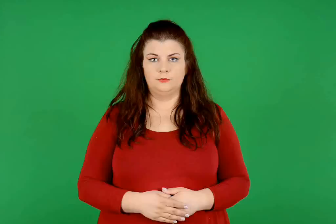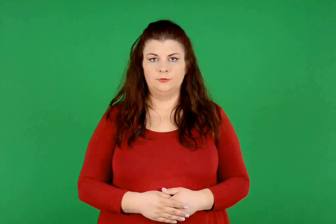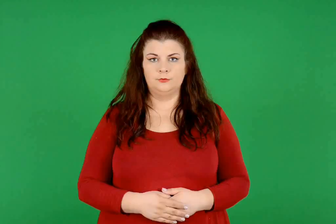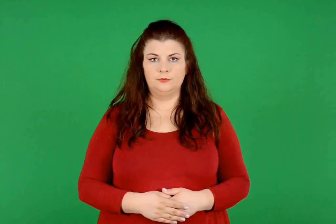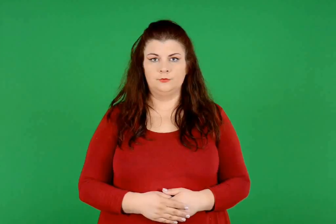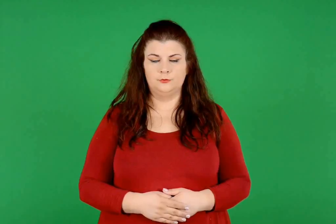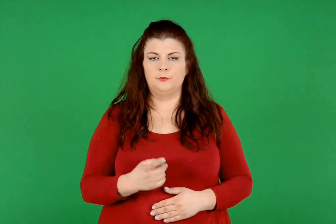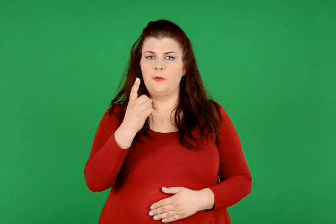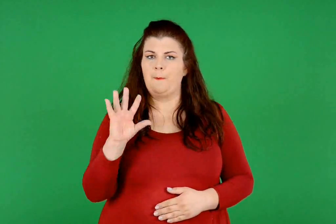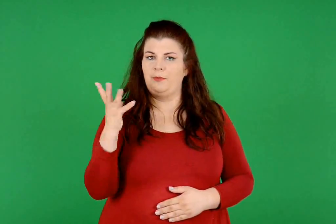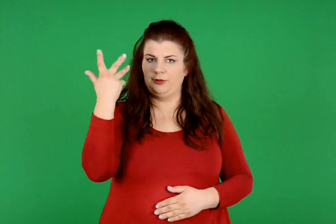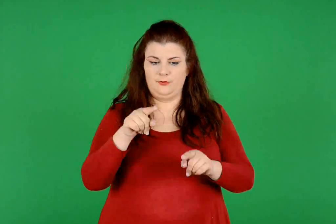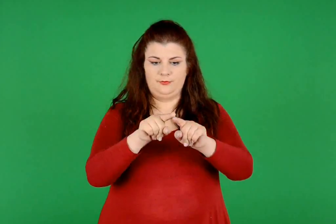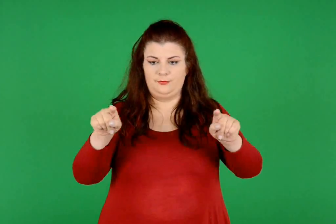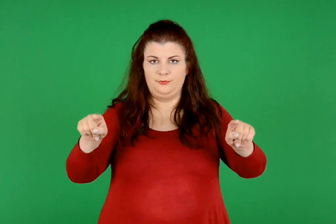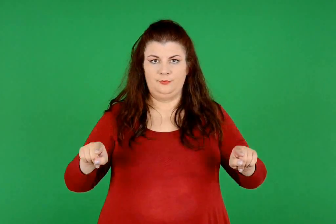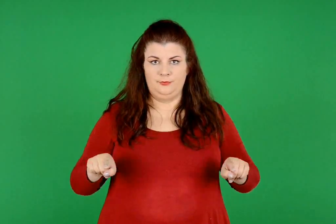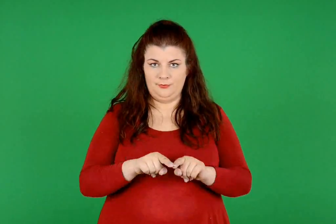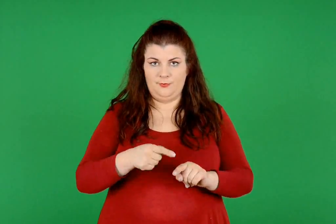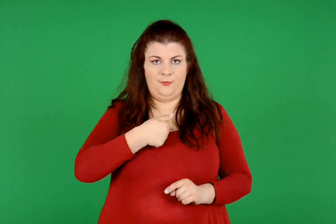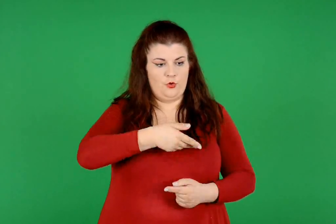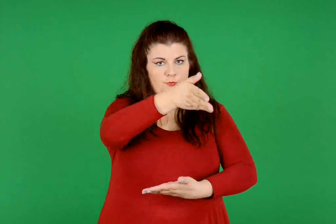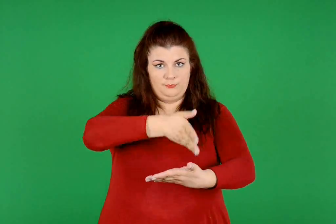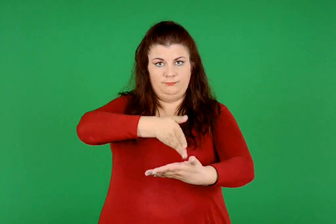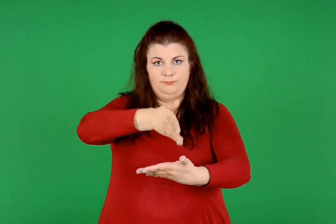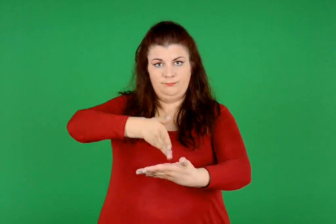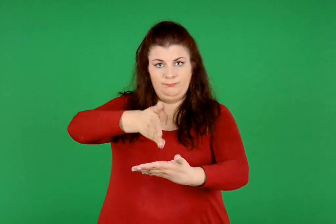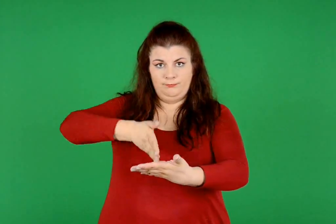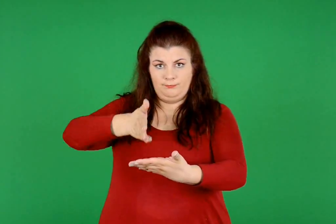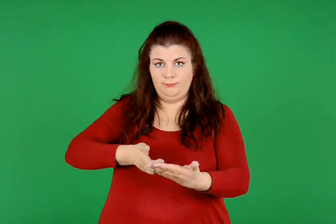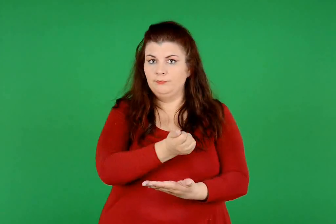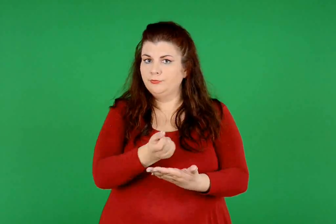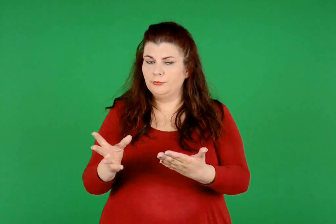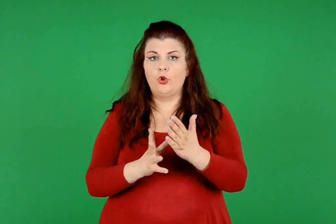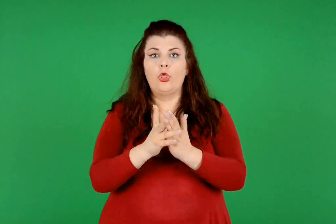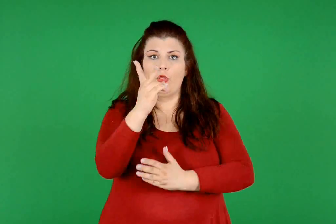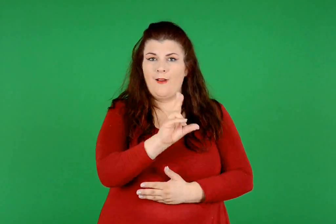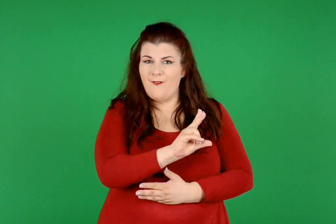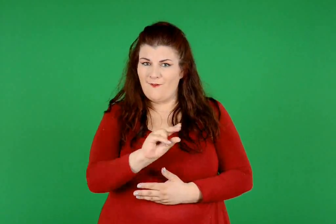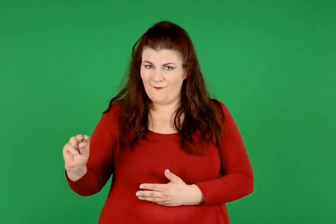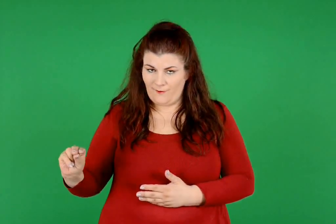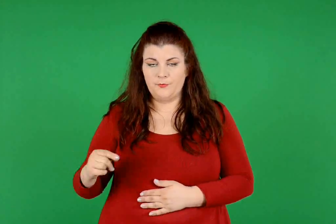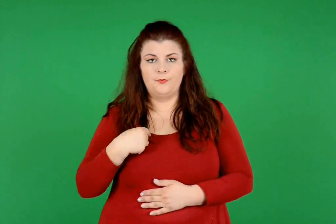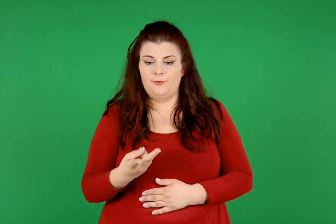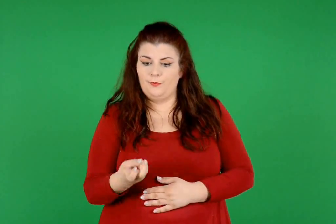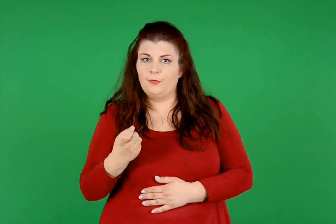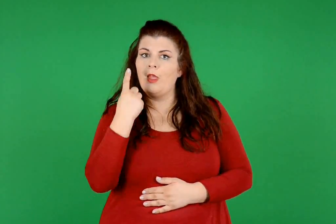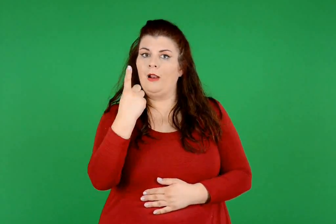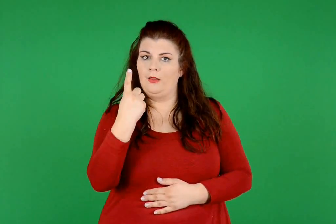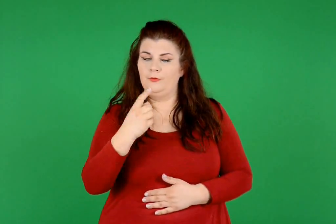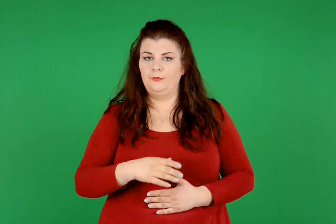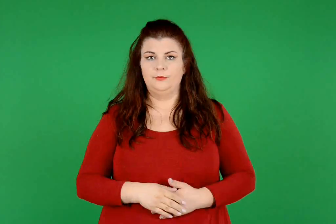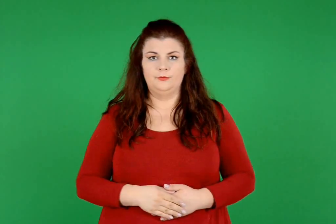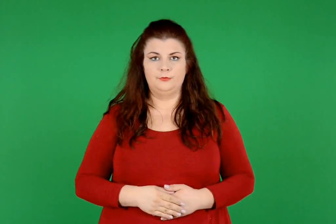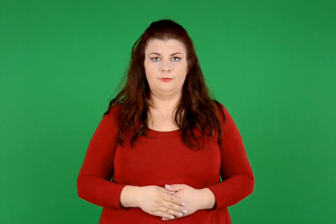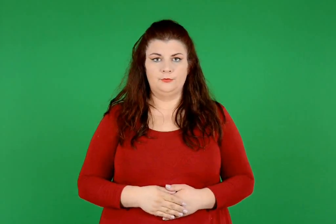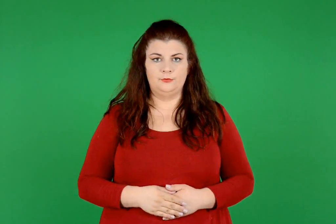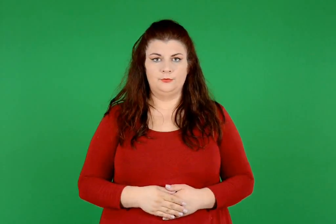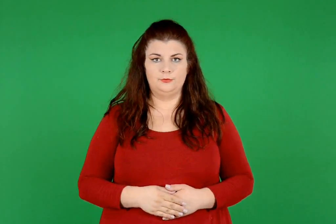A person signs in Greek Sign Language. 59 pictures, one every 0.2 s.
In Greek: κόβω μια ορθογώνια πίτσα σε δώδεκα ίσα κομμάτια και παίρνω το ένα
